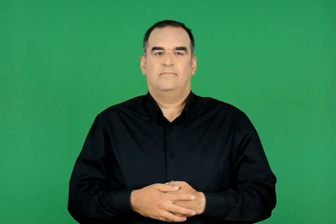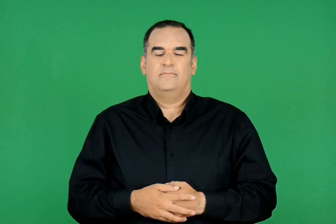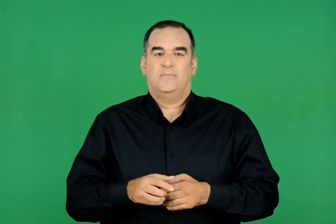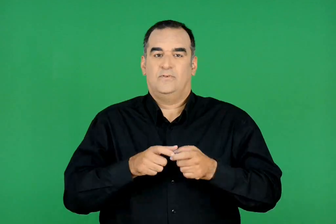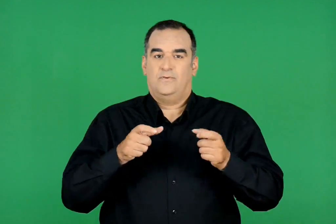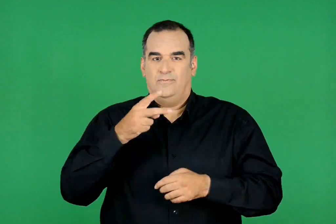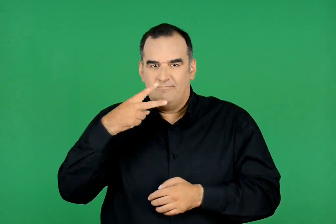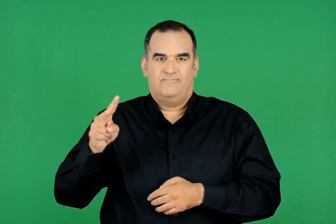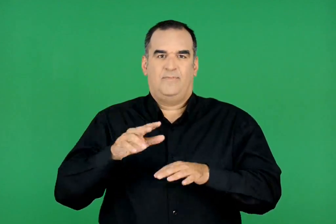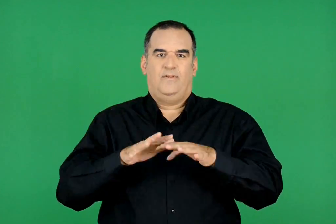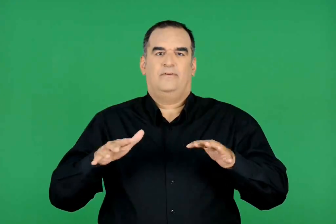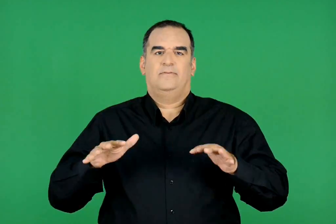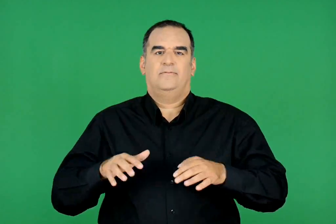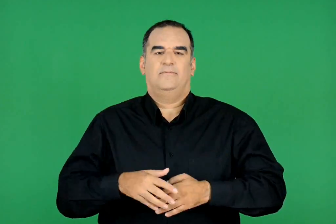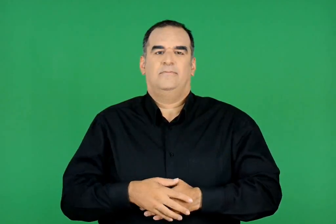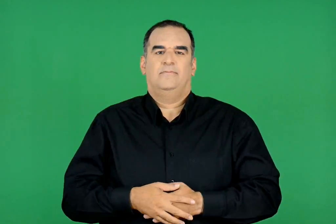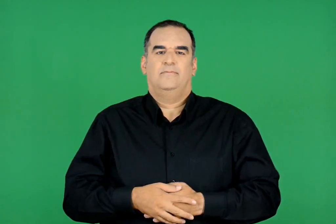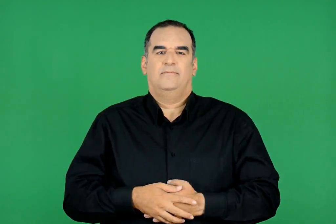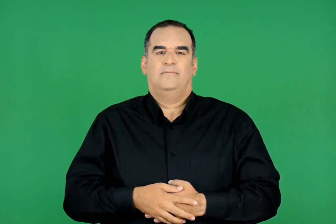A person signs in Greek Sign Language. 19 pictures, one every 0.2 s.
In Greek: θαλασσινό σχολείο
